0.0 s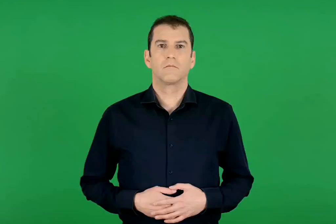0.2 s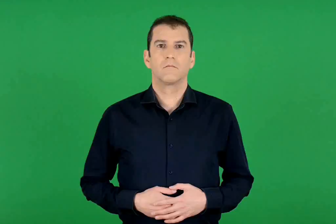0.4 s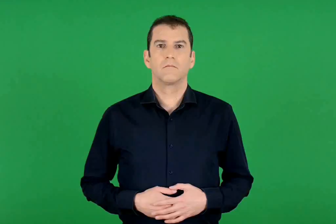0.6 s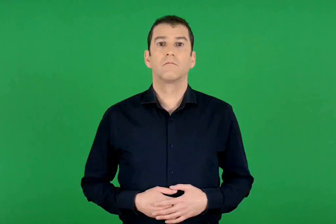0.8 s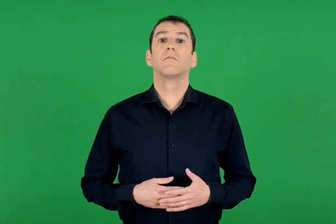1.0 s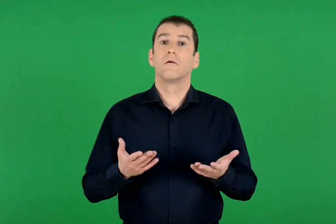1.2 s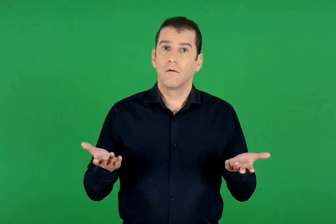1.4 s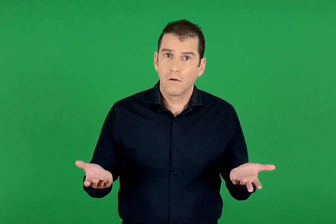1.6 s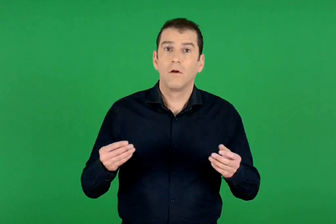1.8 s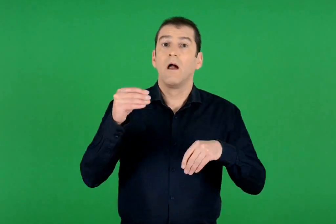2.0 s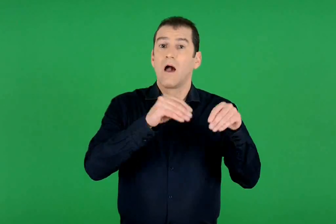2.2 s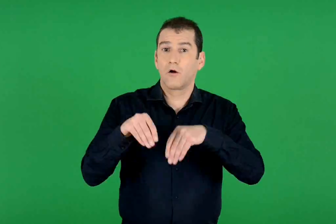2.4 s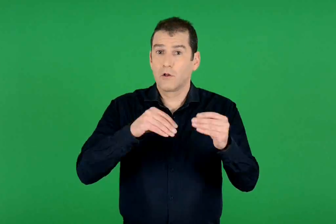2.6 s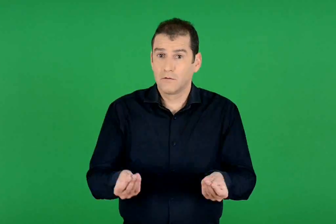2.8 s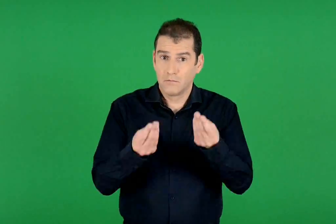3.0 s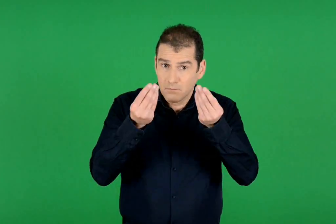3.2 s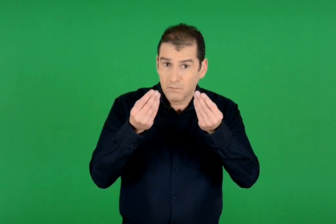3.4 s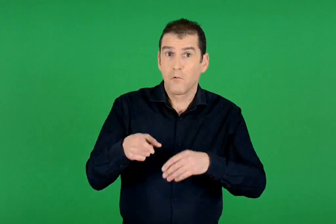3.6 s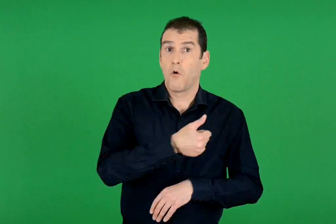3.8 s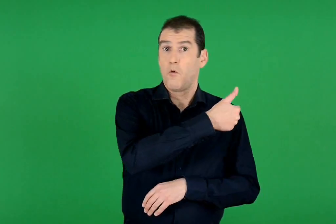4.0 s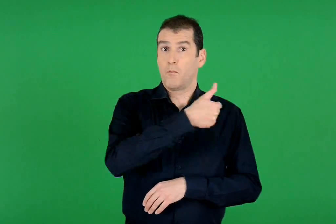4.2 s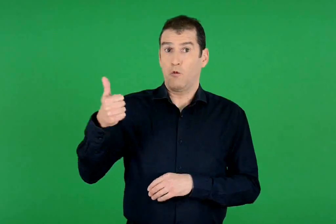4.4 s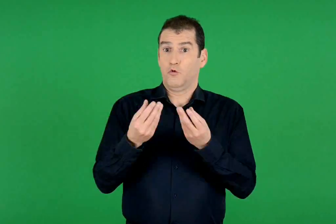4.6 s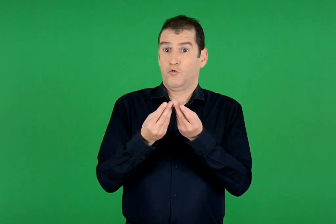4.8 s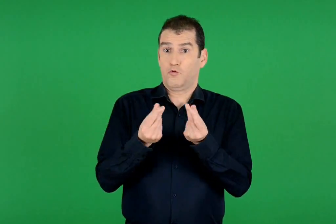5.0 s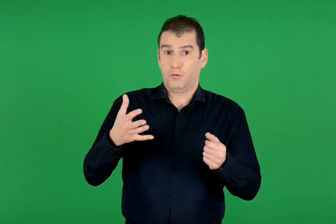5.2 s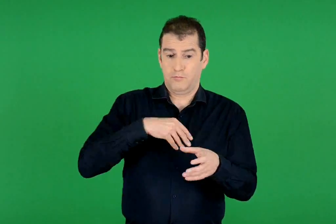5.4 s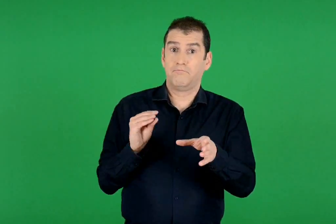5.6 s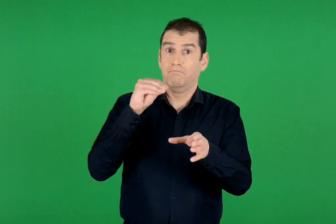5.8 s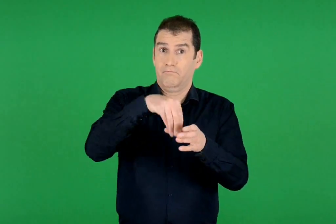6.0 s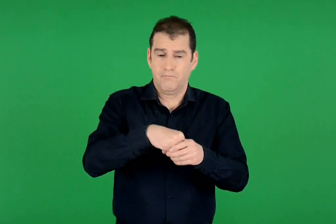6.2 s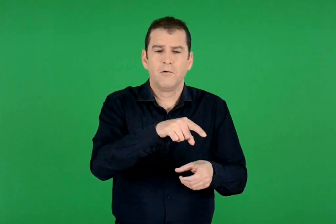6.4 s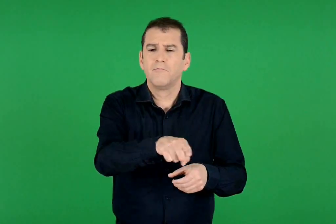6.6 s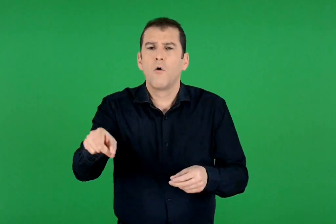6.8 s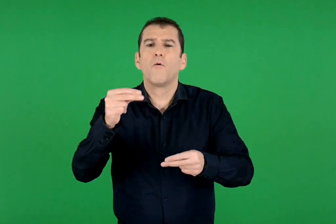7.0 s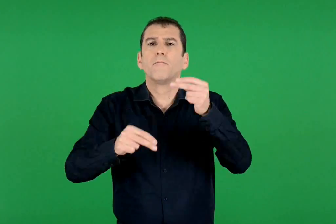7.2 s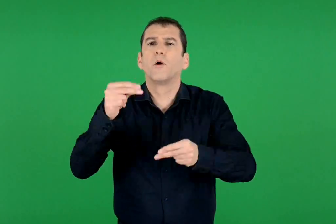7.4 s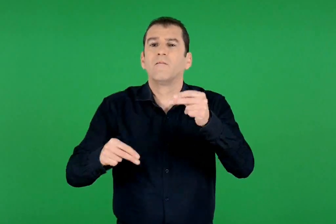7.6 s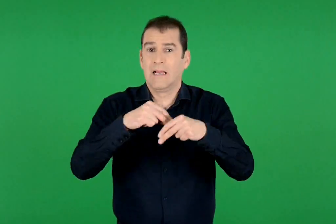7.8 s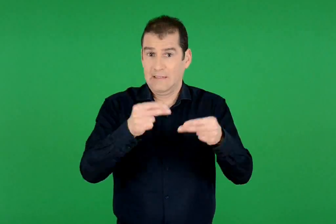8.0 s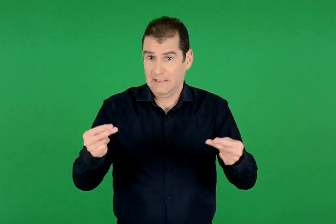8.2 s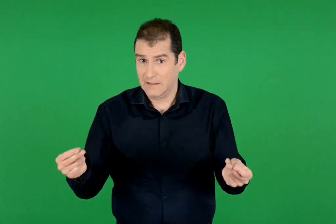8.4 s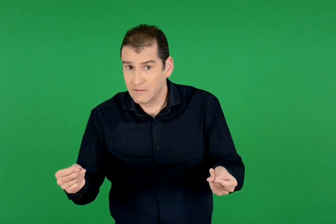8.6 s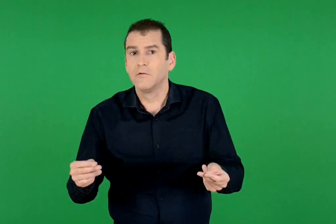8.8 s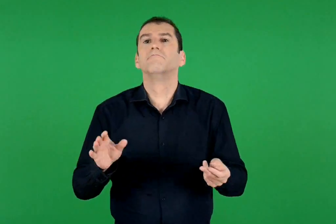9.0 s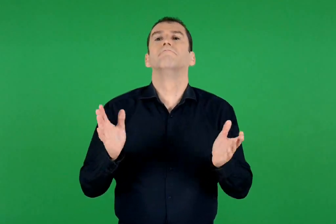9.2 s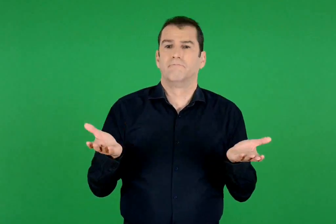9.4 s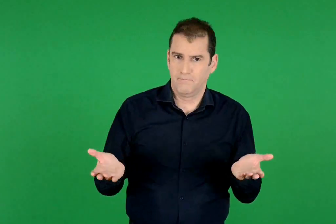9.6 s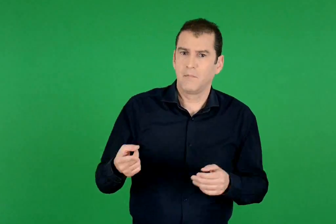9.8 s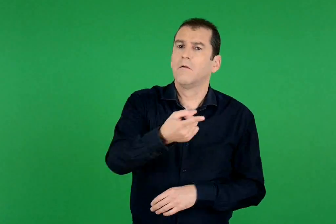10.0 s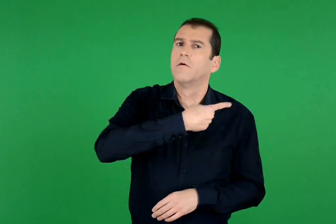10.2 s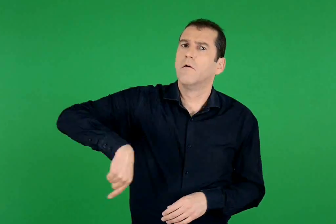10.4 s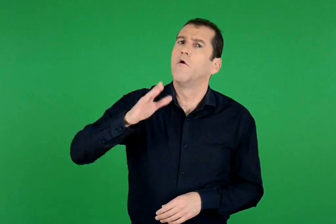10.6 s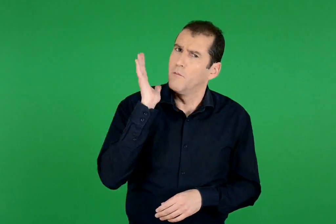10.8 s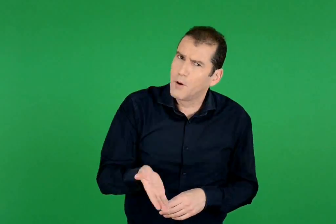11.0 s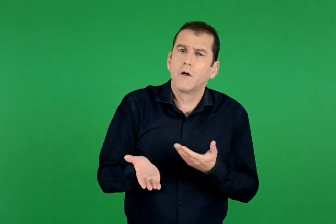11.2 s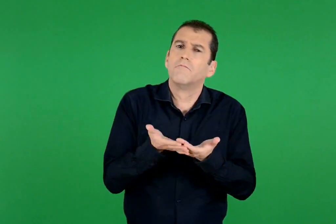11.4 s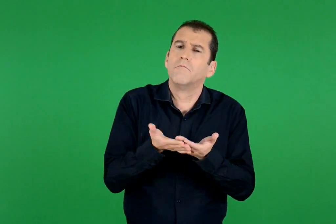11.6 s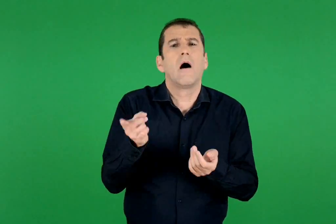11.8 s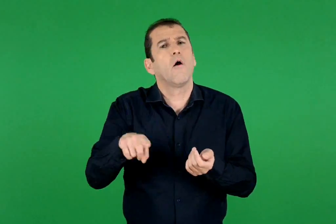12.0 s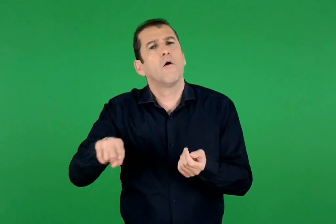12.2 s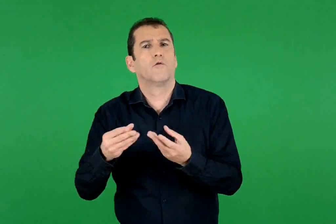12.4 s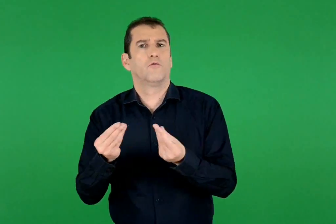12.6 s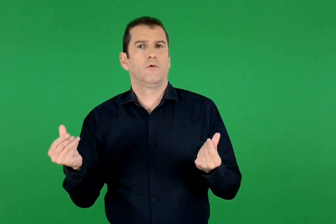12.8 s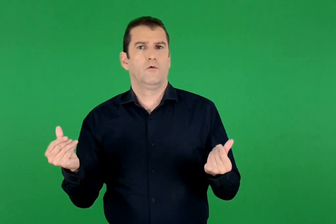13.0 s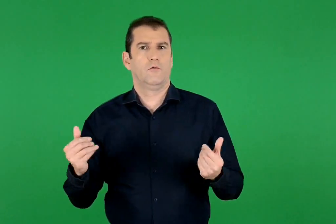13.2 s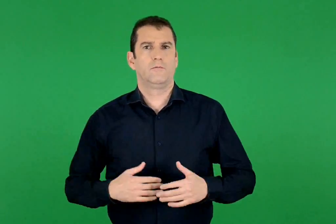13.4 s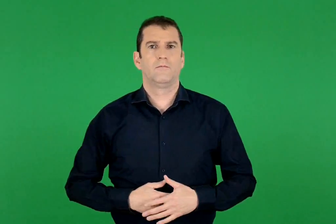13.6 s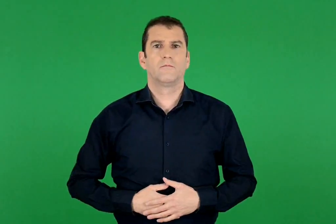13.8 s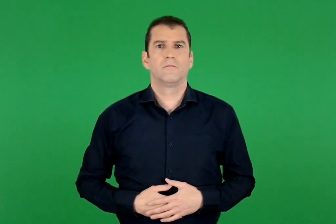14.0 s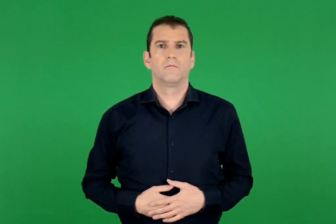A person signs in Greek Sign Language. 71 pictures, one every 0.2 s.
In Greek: όμως οι εκλογές δεν είναι ο μοναδικός τρόπος συμμετοχής για να λύσουμε τα κοινά προβλήματα. μπορούμε να βοηθήσουμε κι αλλιώς:
